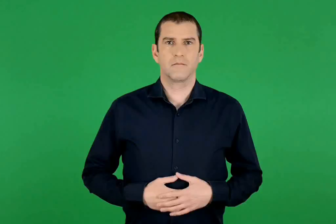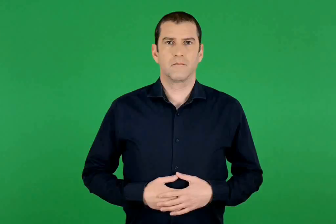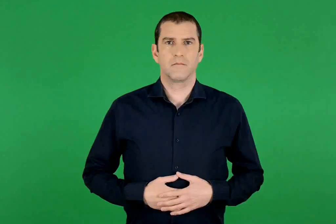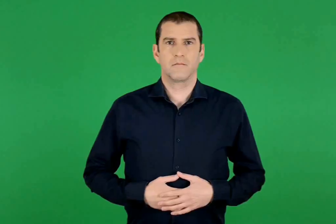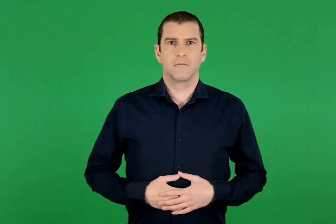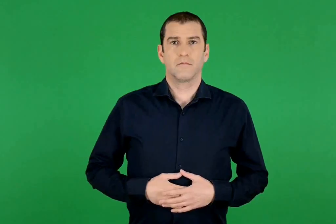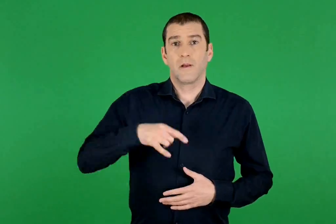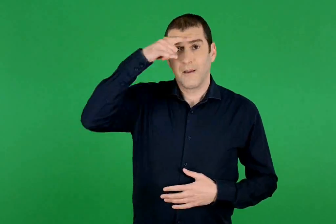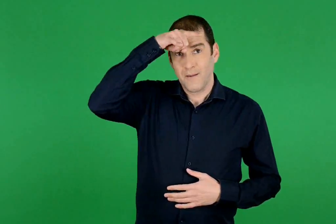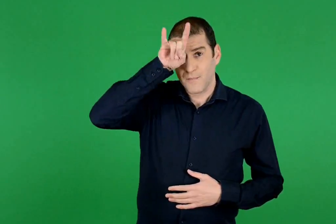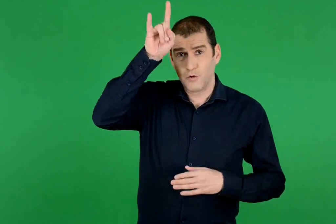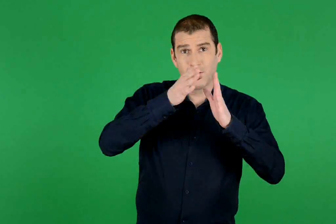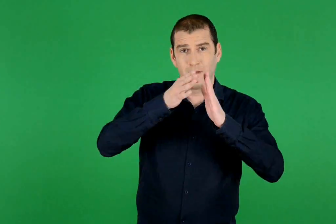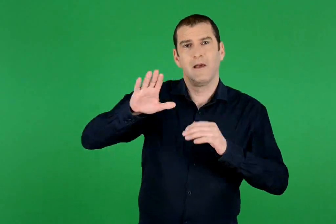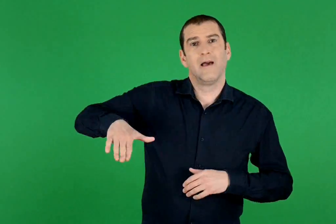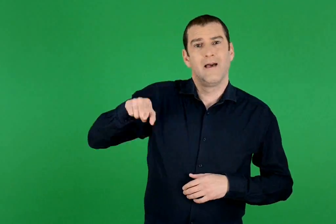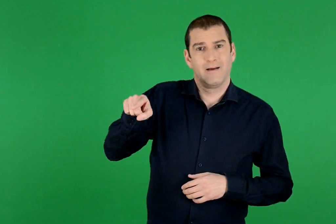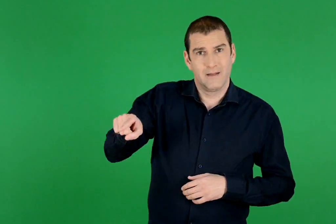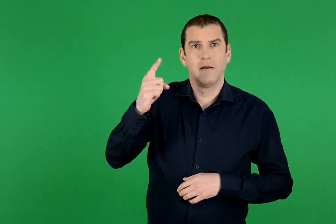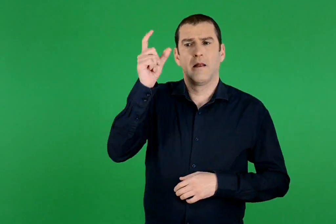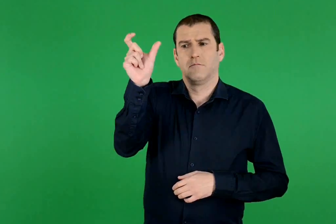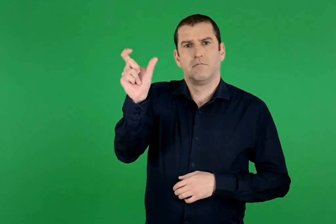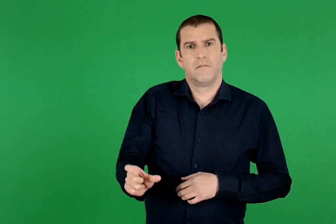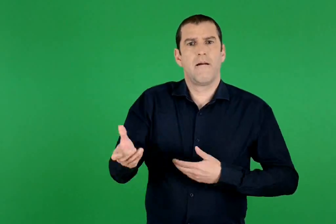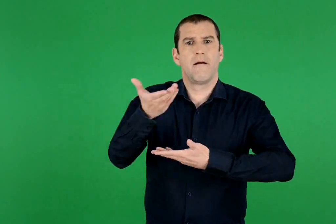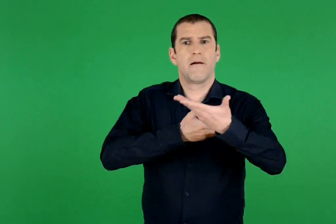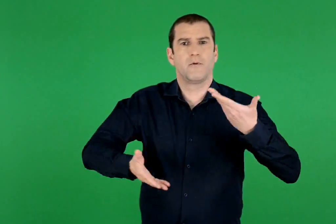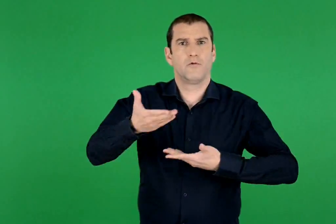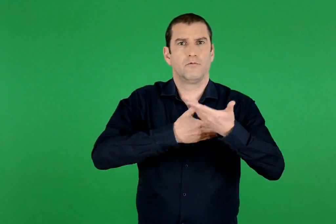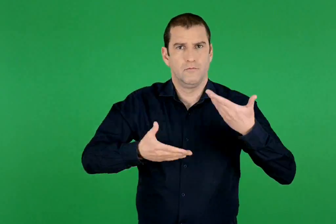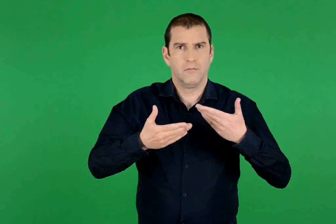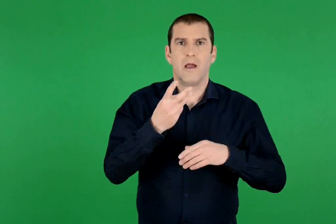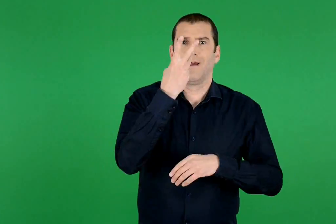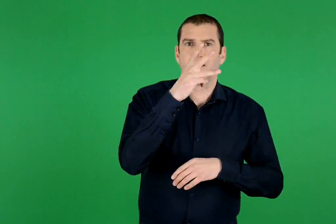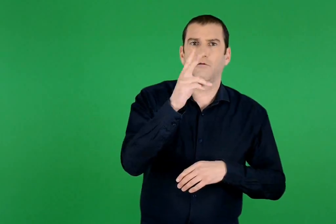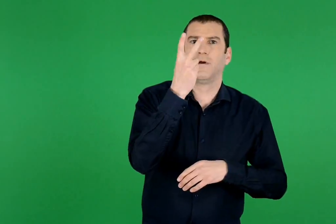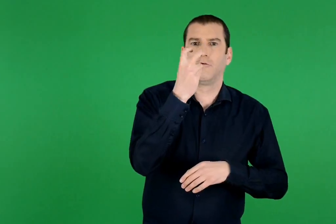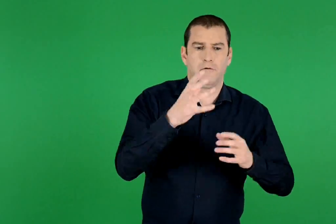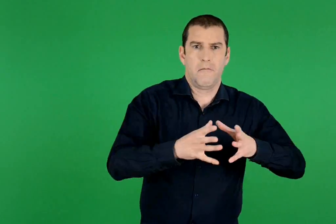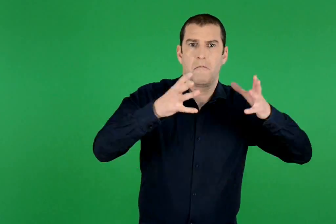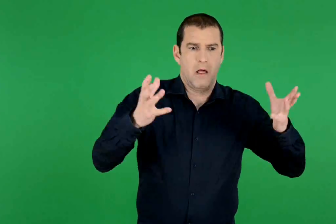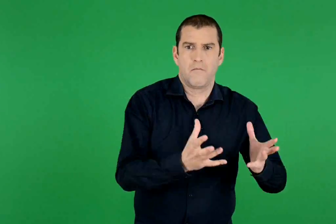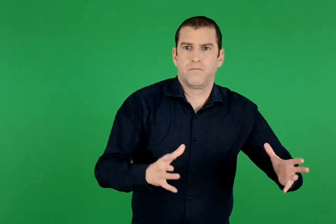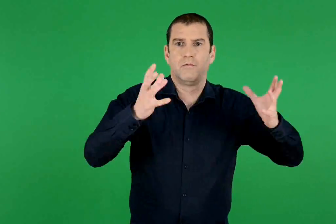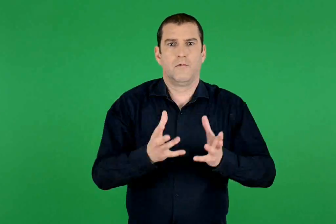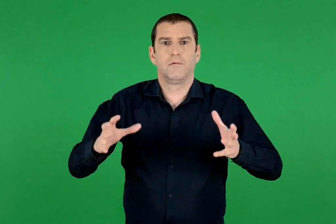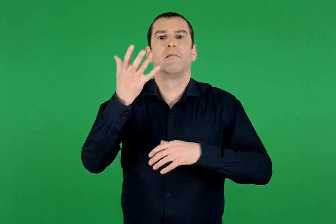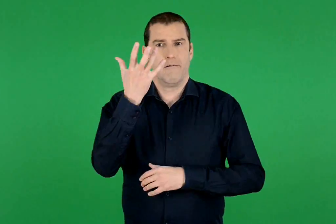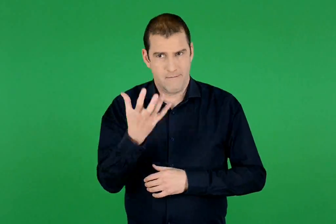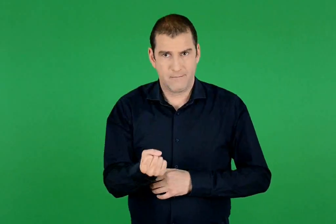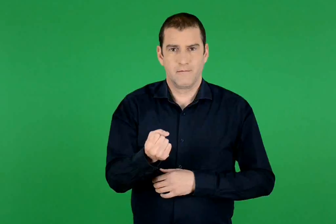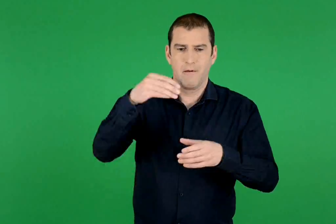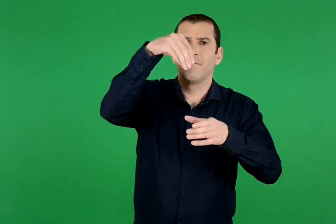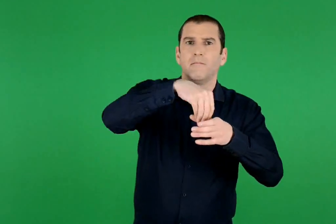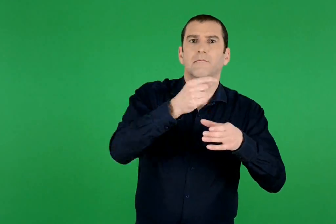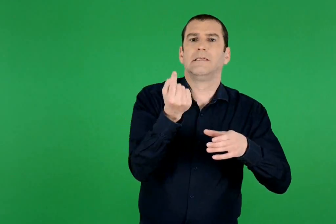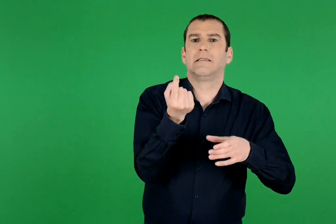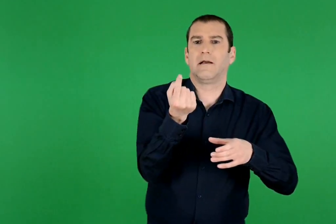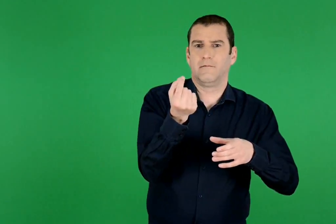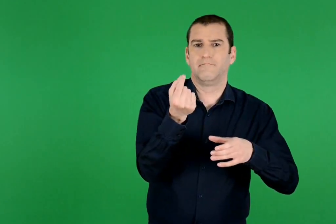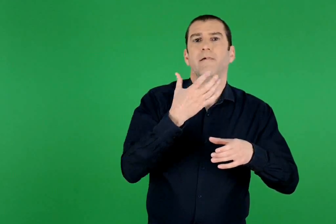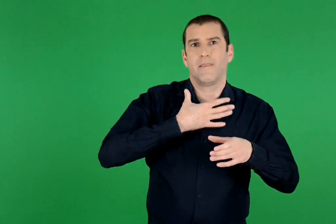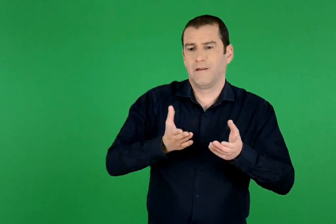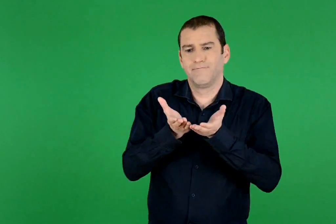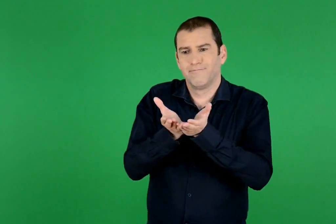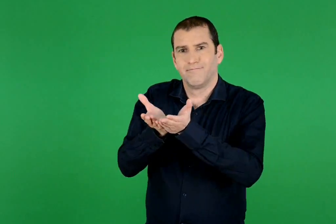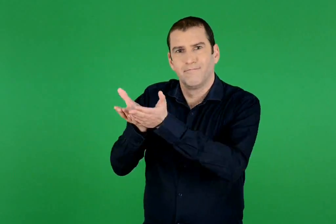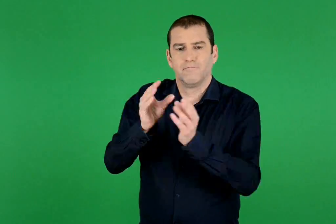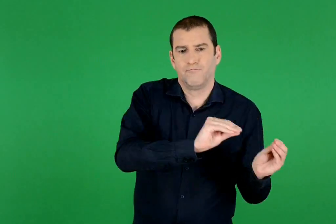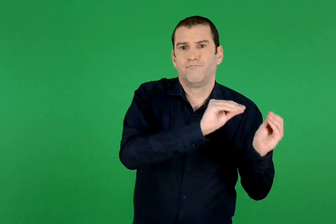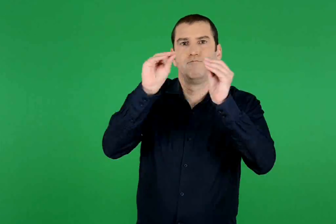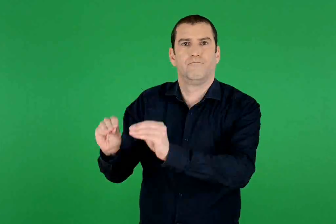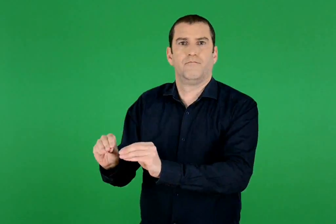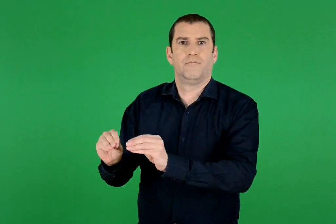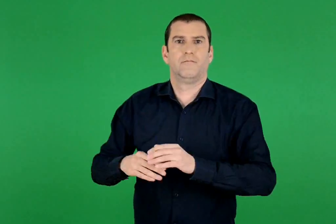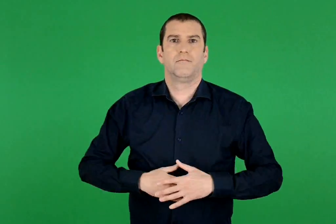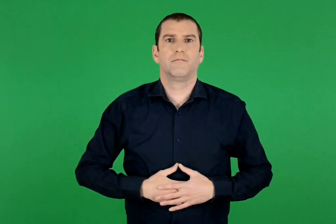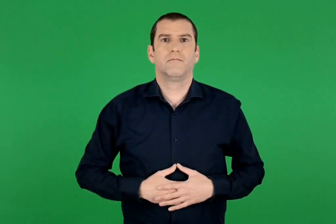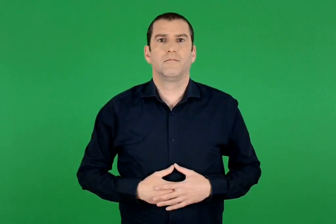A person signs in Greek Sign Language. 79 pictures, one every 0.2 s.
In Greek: ένας έμπορος στη μινωική κρήτη έχει 320 μεγάλα πιθάρια με σιτάρι και θέλει να τα φορτώσει σε καράβια
